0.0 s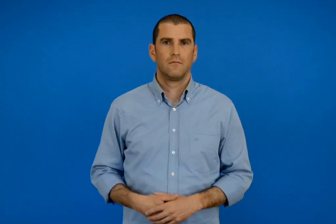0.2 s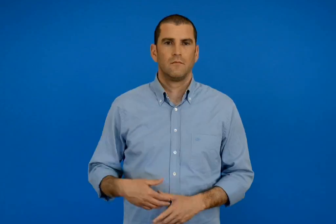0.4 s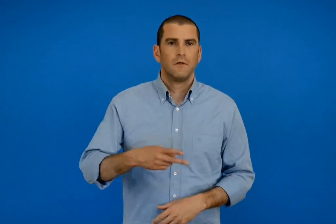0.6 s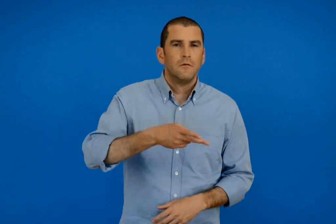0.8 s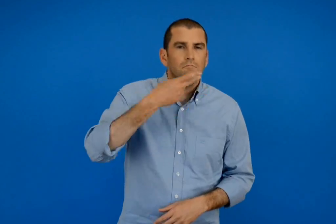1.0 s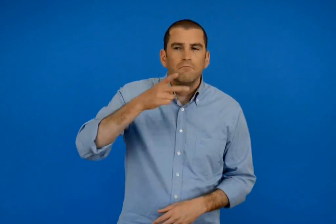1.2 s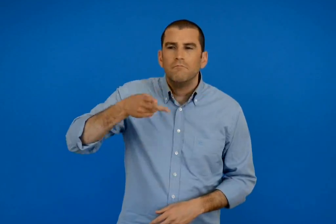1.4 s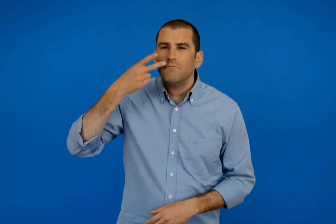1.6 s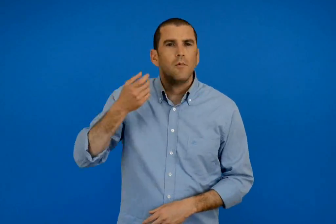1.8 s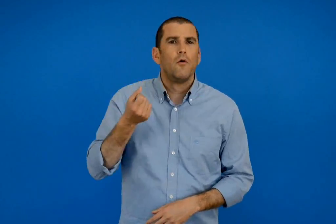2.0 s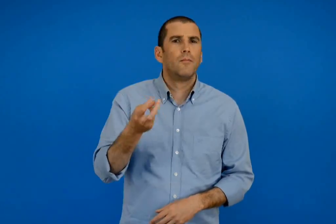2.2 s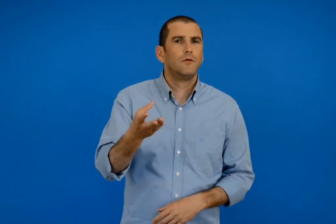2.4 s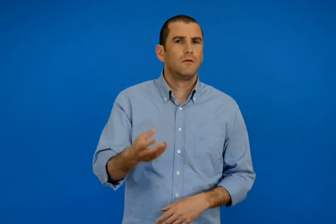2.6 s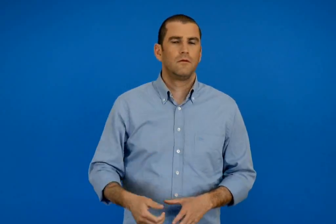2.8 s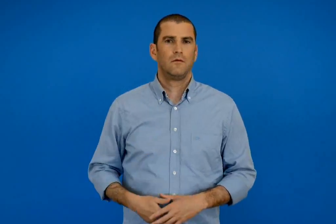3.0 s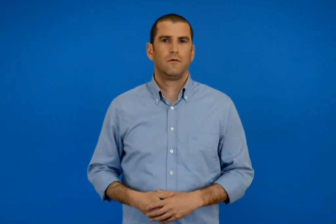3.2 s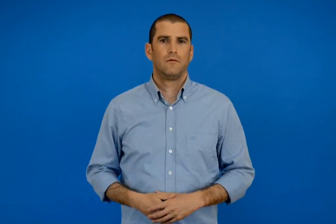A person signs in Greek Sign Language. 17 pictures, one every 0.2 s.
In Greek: πόσες µυρωδιες ;
